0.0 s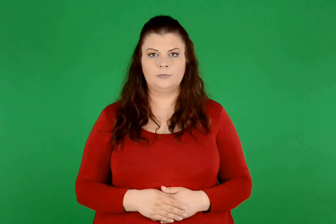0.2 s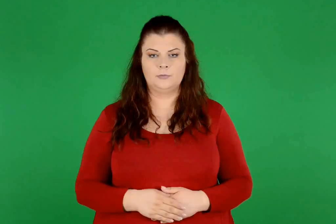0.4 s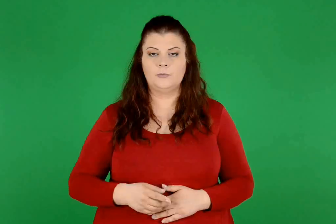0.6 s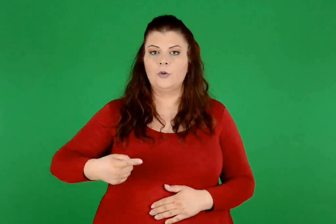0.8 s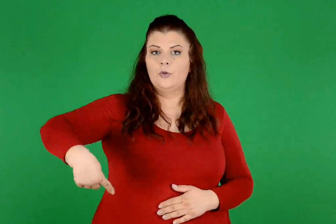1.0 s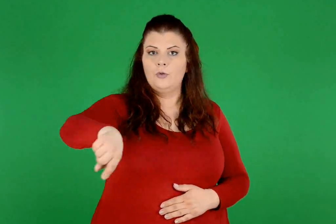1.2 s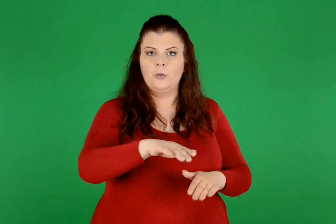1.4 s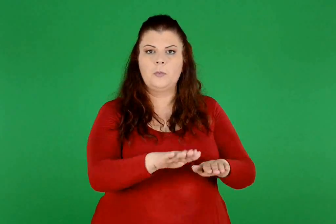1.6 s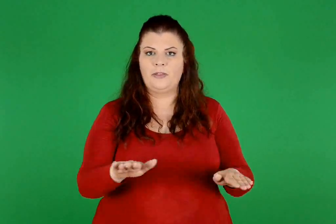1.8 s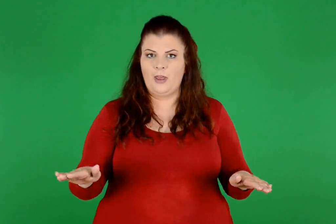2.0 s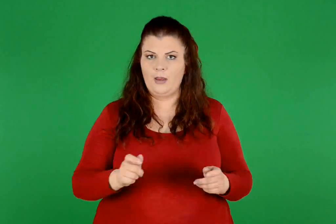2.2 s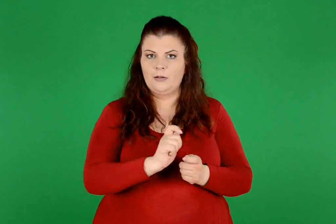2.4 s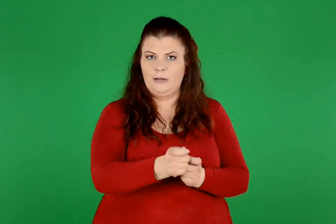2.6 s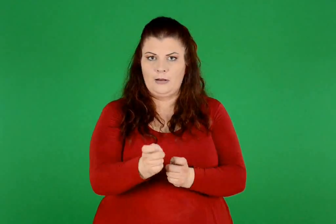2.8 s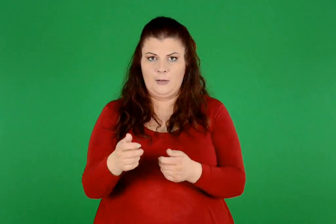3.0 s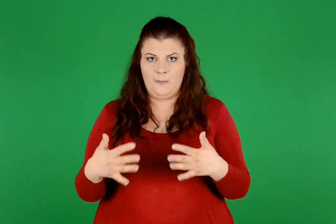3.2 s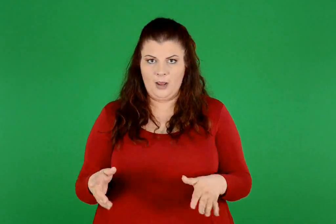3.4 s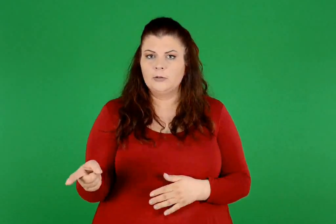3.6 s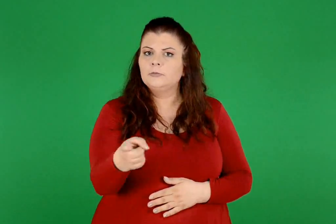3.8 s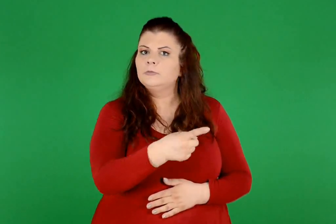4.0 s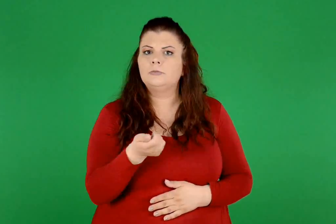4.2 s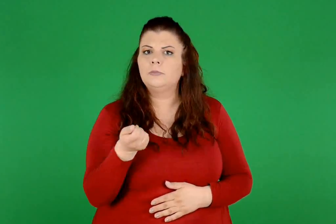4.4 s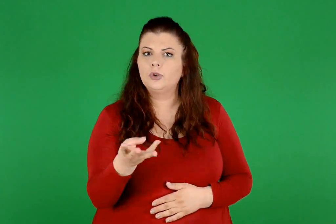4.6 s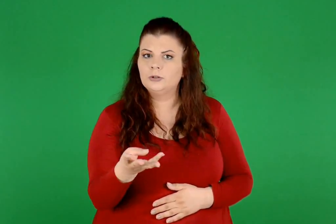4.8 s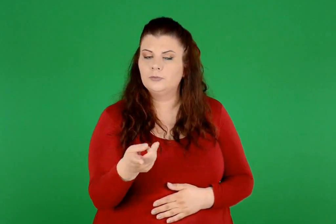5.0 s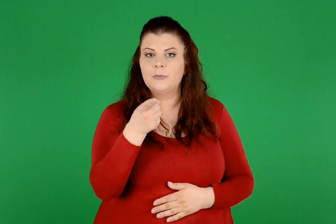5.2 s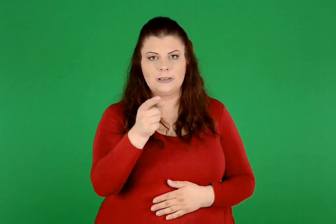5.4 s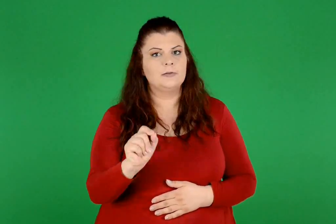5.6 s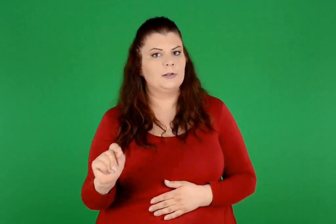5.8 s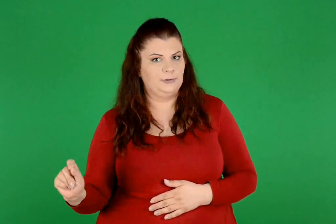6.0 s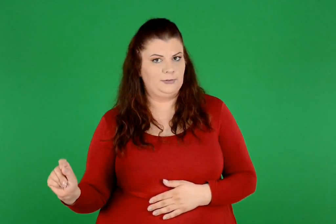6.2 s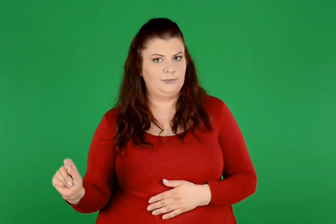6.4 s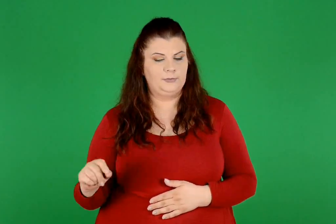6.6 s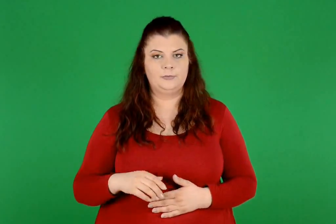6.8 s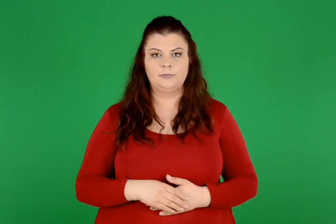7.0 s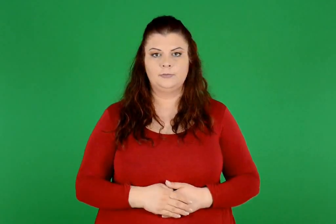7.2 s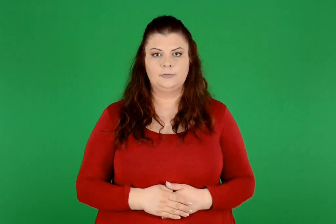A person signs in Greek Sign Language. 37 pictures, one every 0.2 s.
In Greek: πόσα είναι τα παιδιά που μοιράστηκαν τις κάρτες ;
